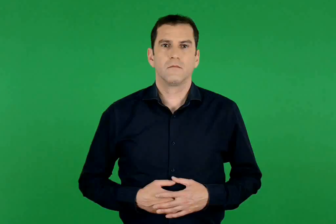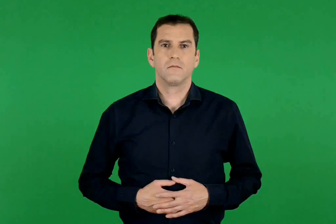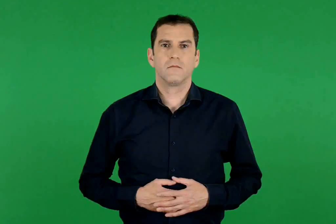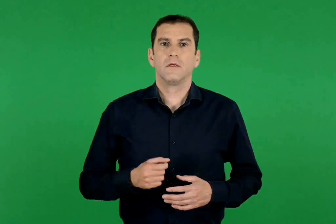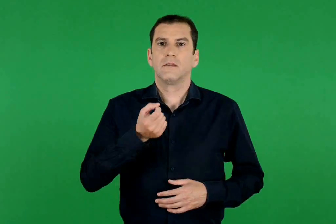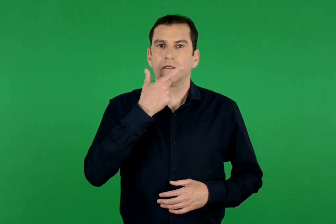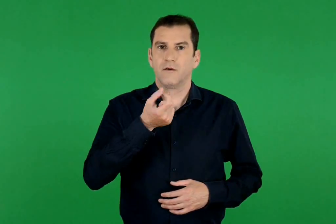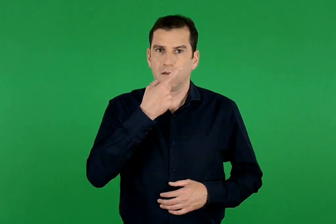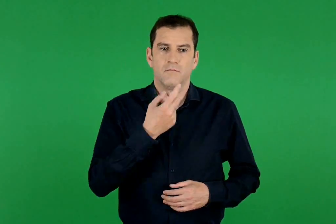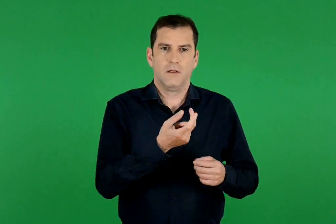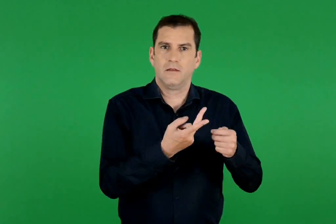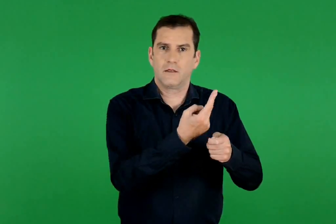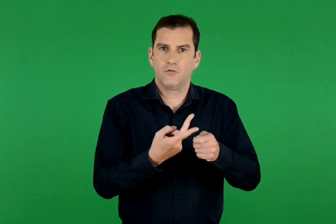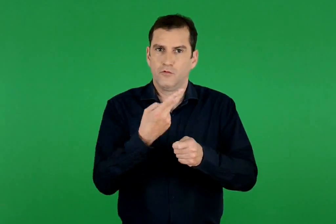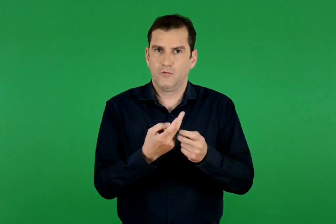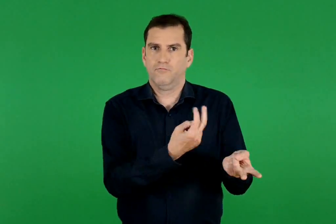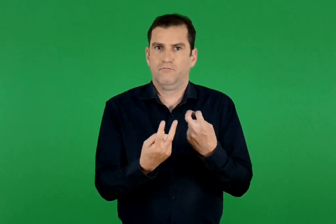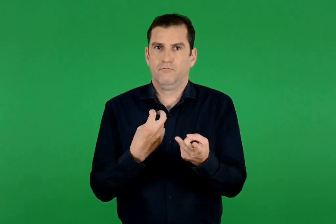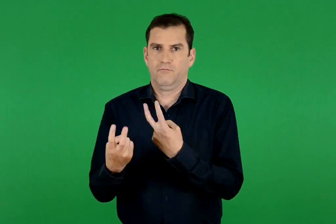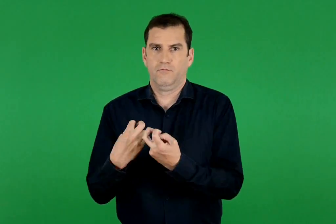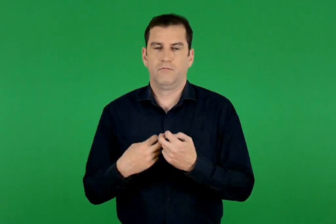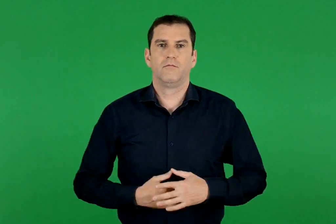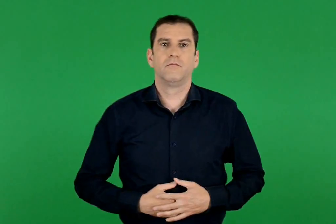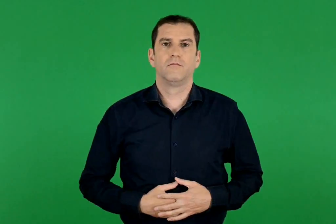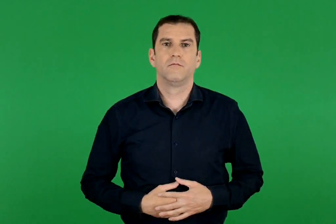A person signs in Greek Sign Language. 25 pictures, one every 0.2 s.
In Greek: τρύγος
